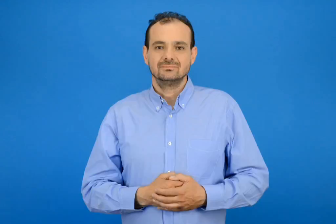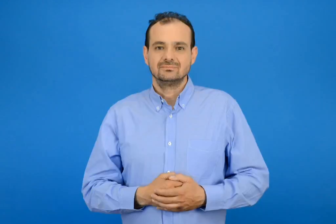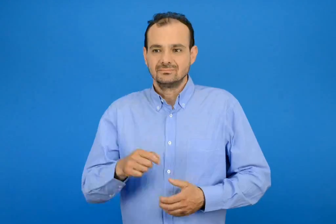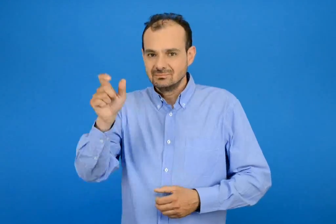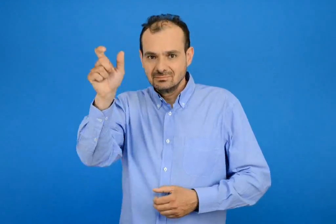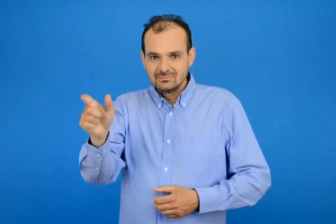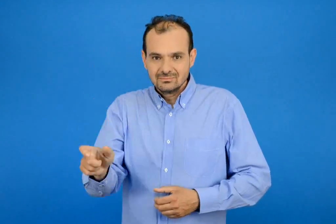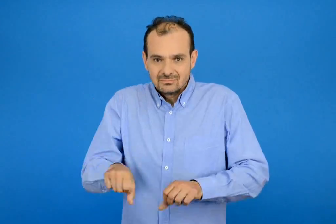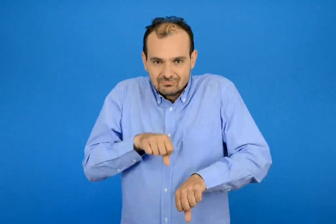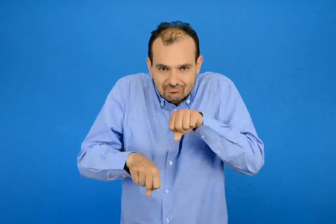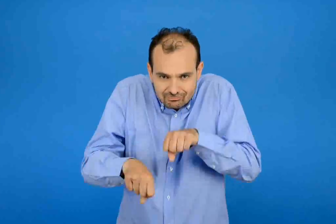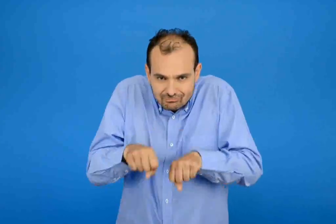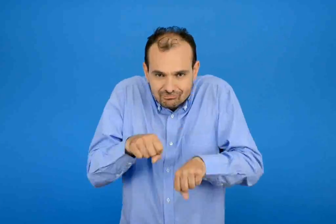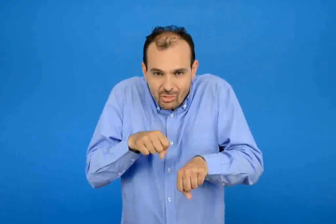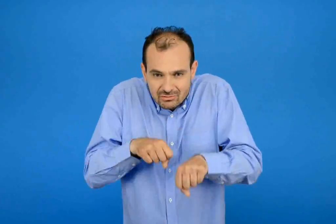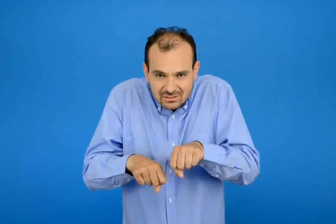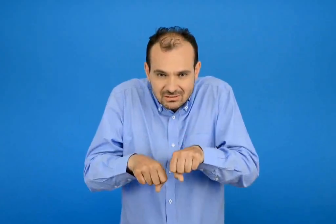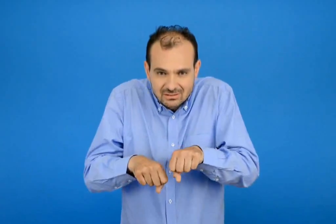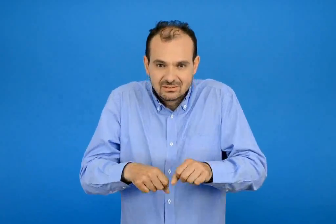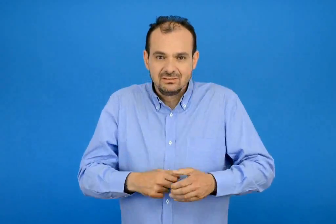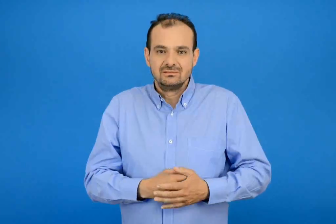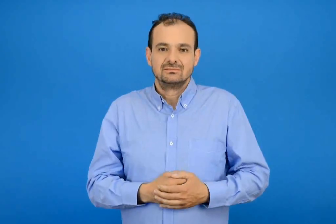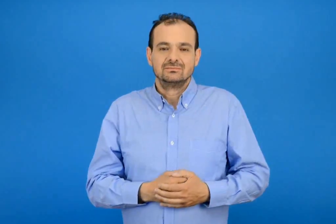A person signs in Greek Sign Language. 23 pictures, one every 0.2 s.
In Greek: ποδηλάτης
